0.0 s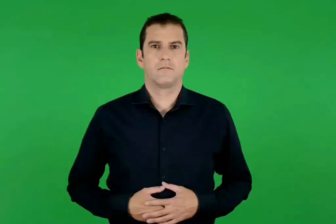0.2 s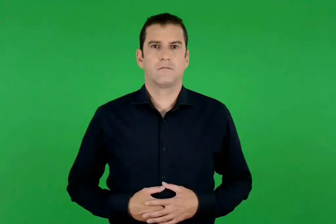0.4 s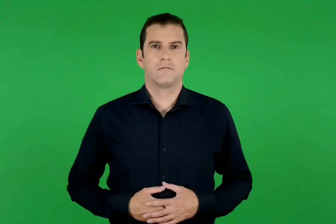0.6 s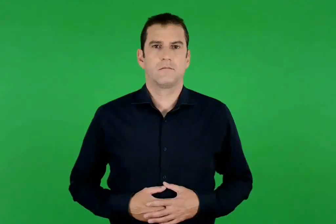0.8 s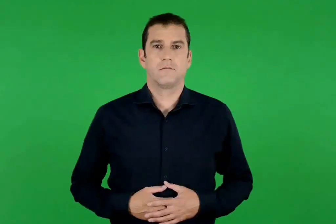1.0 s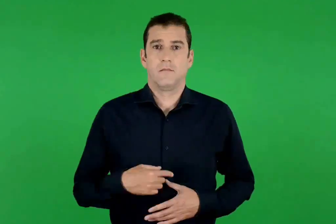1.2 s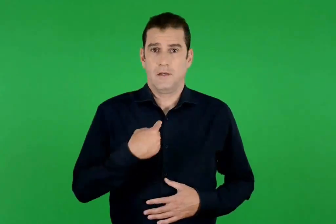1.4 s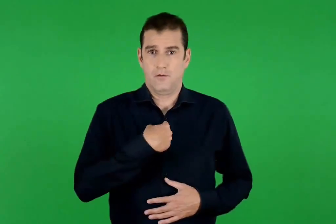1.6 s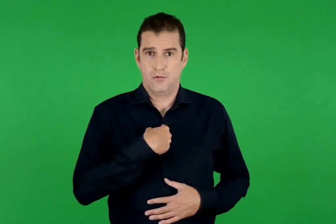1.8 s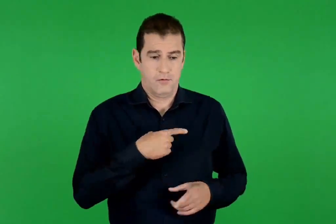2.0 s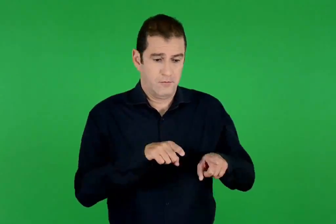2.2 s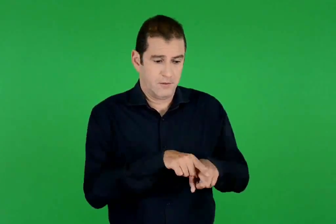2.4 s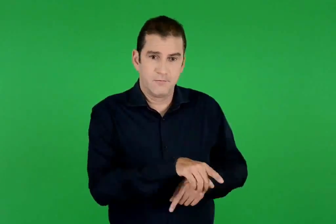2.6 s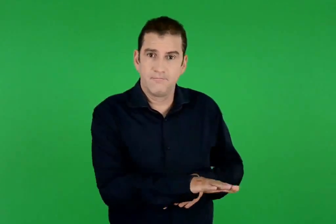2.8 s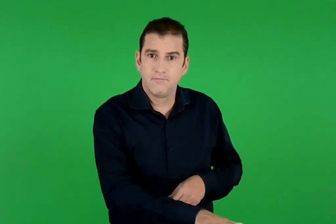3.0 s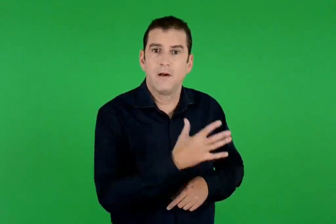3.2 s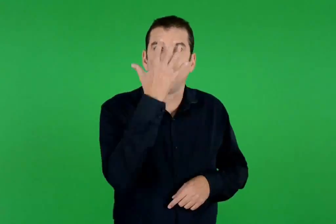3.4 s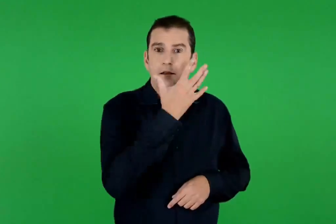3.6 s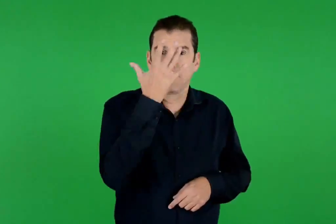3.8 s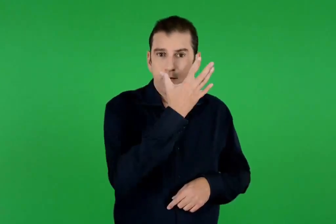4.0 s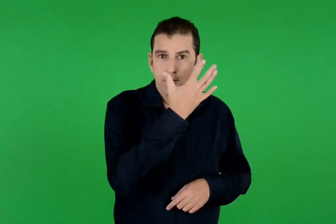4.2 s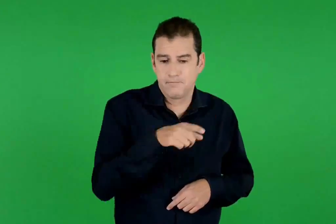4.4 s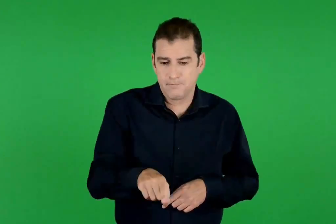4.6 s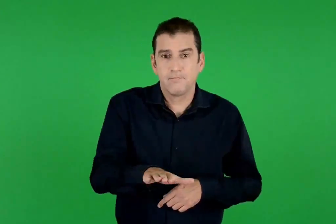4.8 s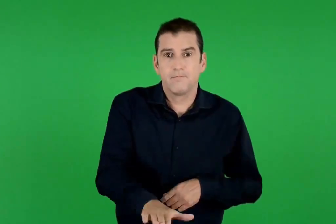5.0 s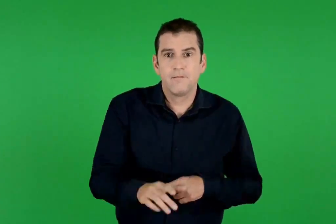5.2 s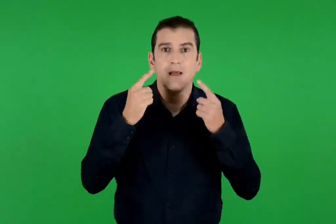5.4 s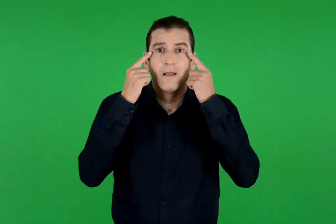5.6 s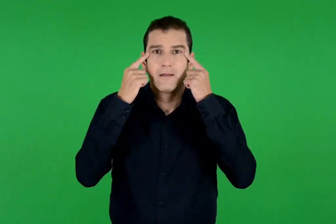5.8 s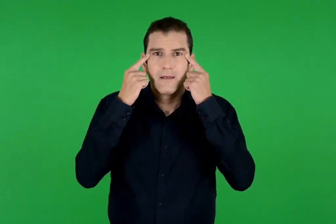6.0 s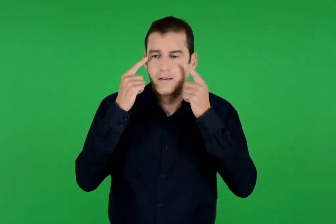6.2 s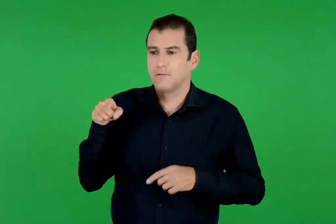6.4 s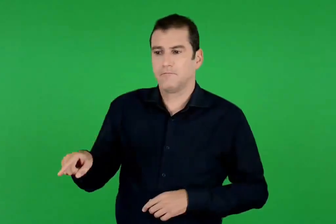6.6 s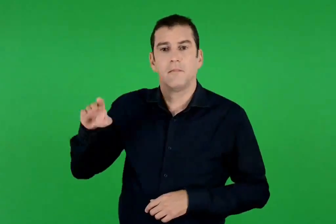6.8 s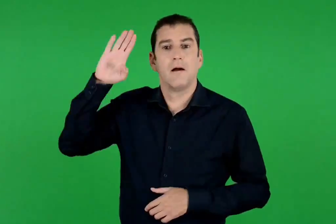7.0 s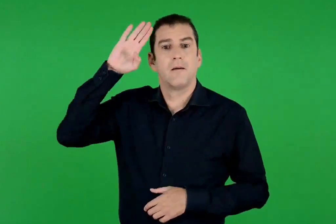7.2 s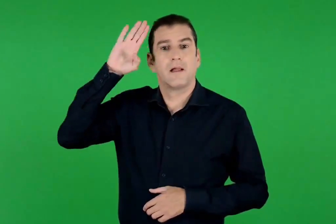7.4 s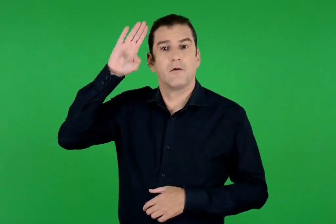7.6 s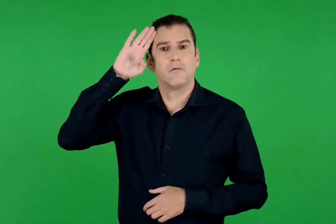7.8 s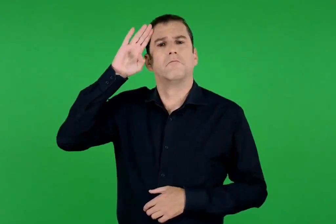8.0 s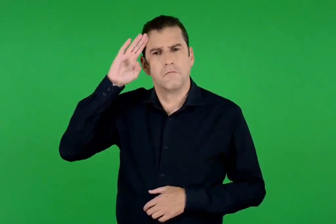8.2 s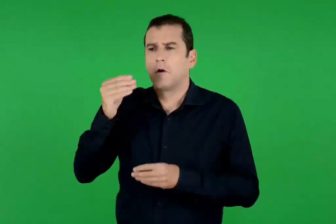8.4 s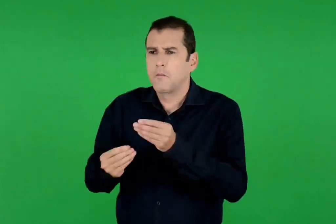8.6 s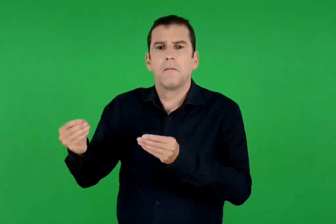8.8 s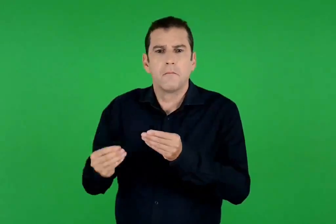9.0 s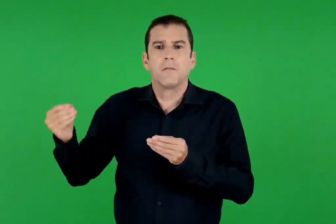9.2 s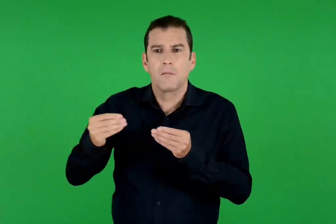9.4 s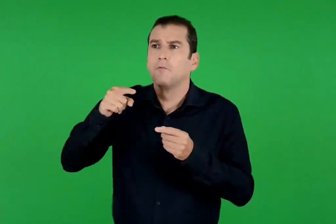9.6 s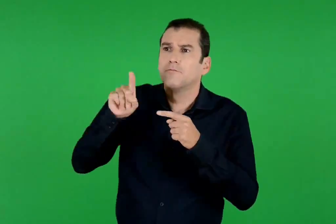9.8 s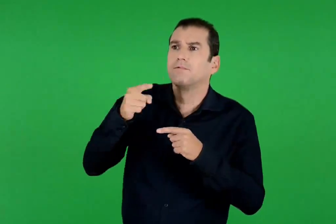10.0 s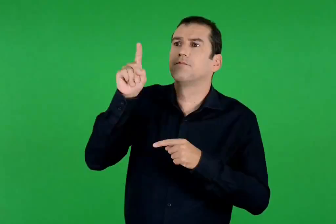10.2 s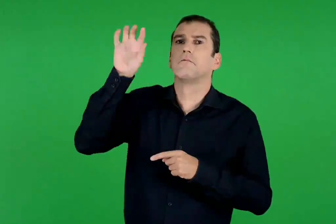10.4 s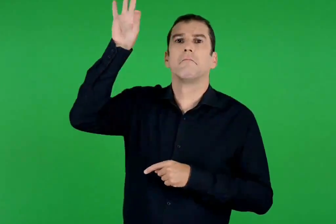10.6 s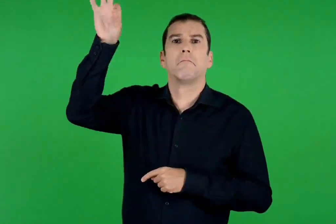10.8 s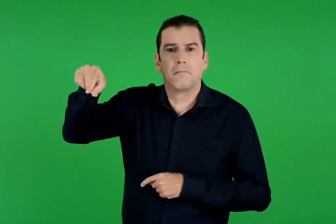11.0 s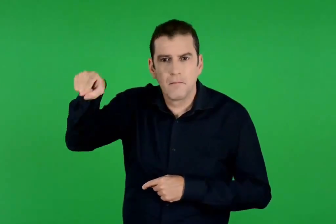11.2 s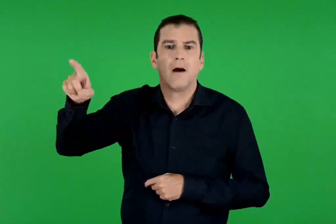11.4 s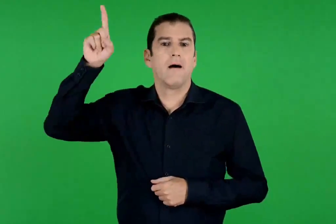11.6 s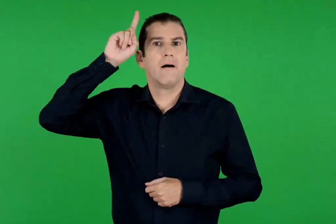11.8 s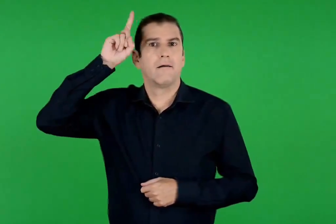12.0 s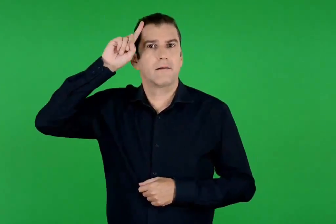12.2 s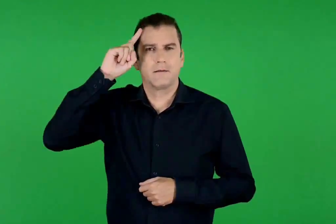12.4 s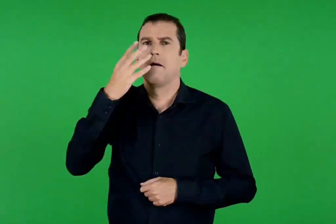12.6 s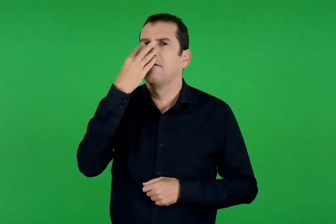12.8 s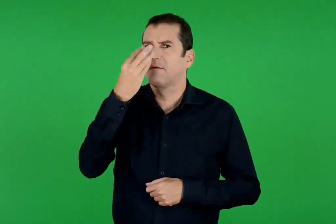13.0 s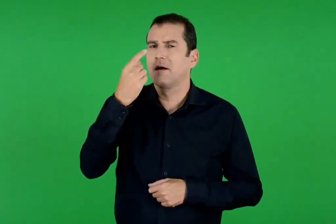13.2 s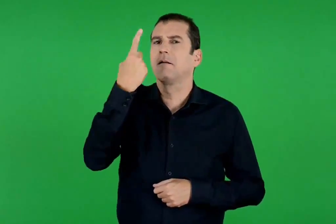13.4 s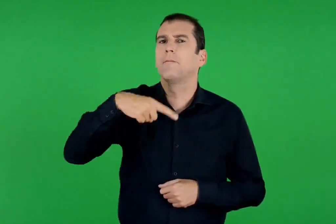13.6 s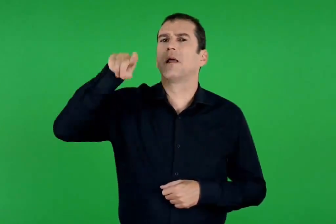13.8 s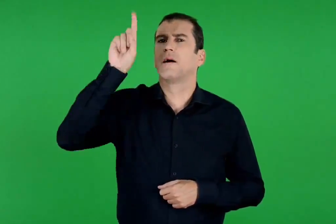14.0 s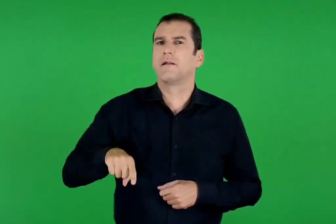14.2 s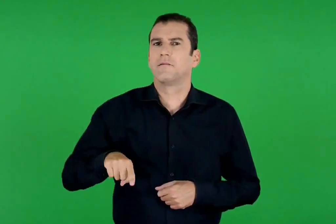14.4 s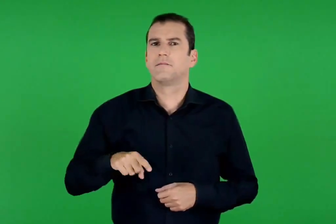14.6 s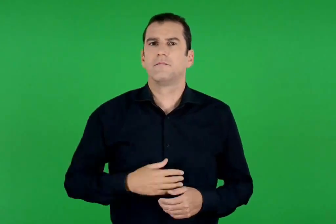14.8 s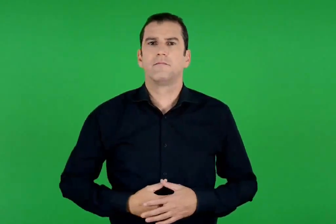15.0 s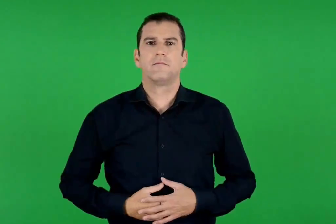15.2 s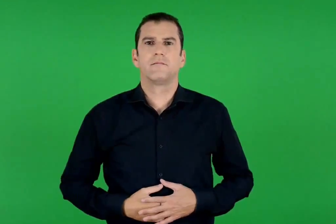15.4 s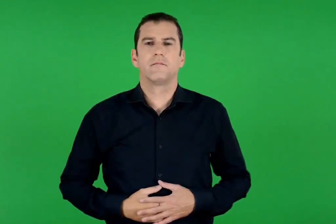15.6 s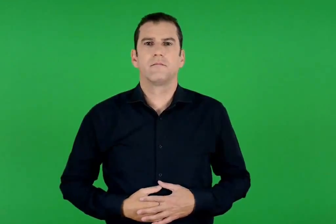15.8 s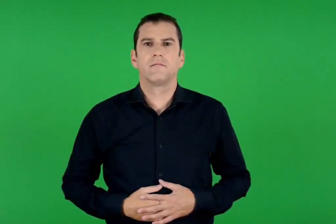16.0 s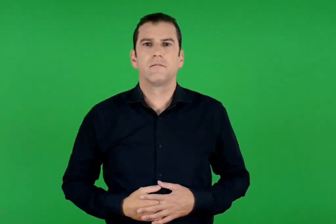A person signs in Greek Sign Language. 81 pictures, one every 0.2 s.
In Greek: εγώ με το αραπάκι και με το κινεζάκι και τον αμερικάνο ακόμα παραπάνω θα φτάσουμε ως τον άρη μια μέρα του φλεβάρη
